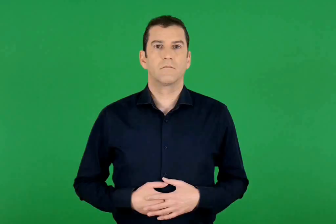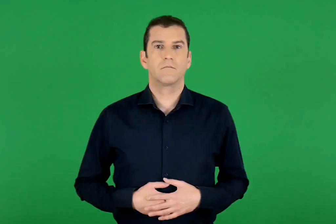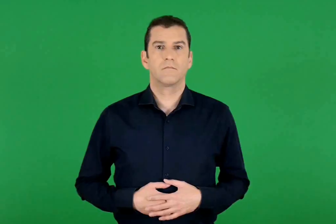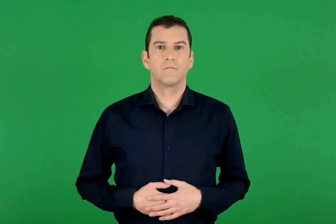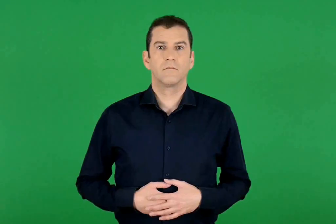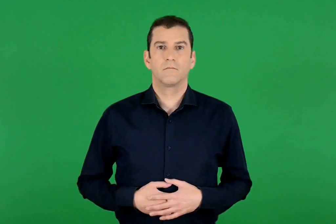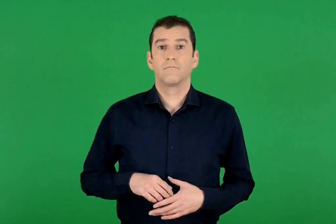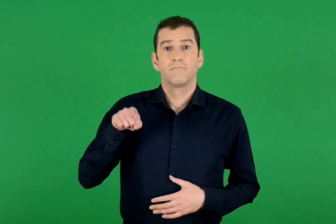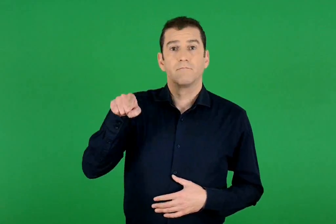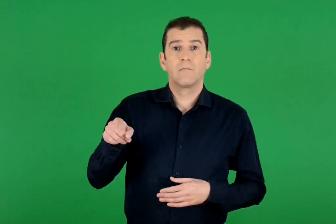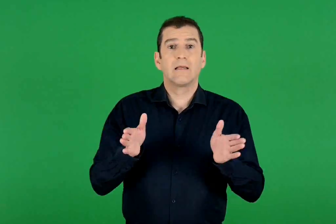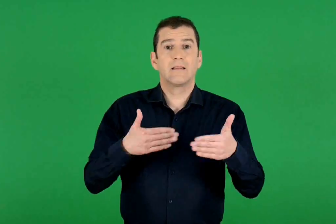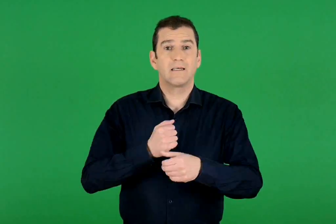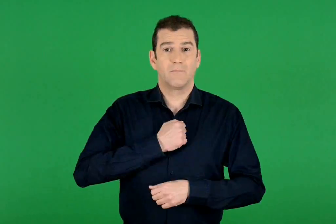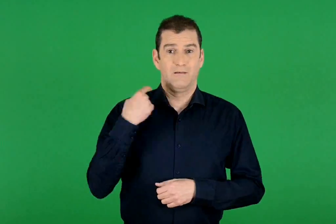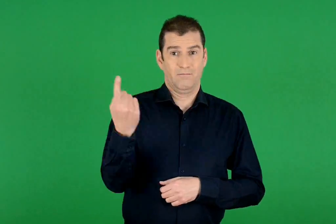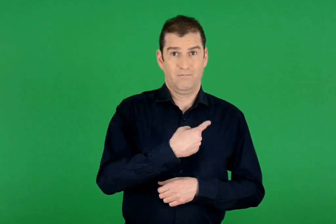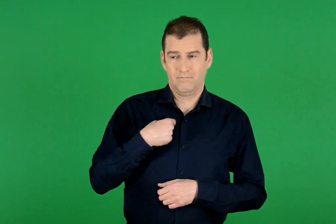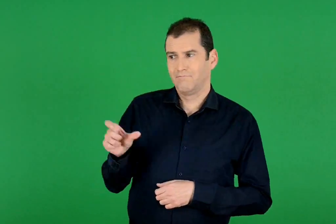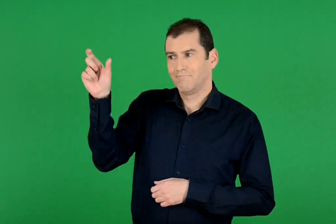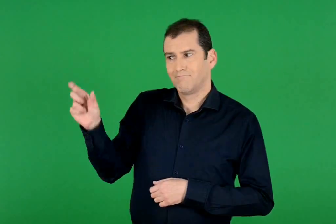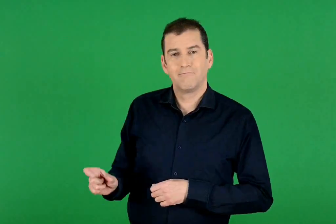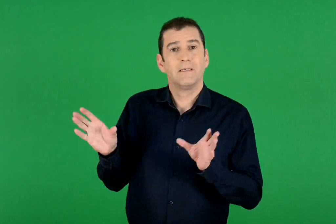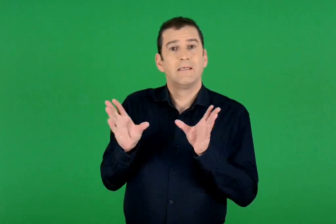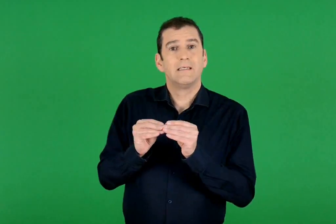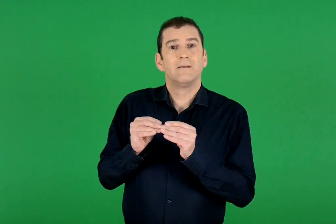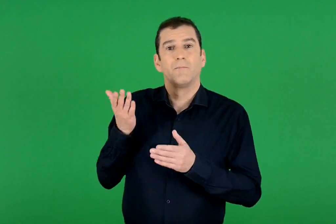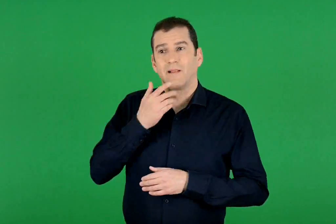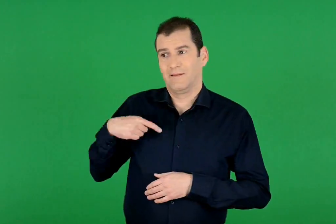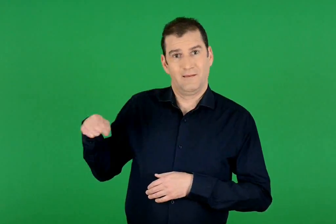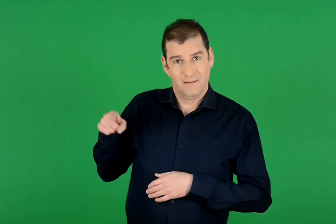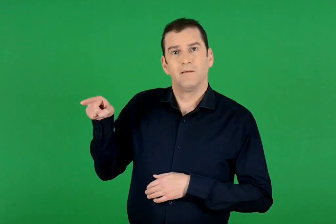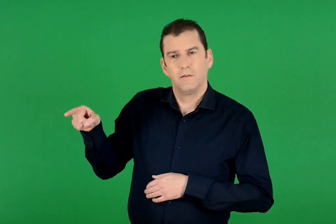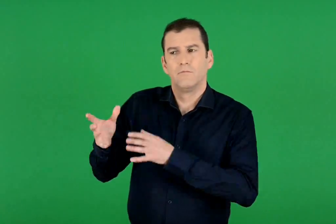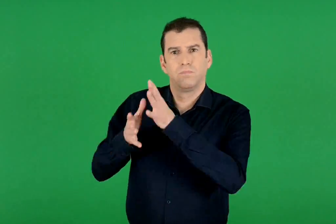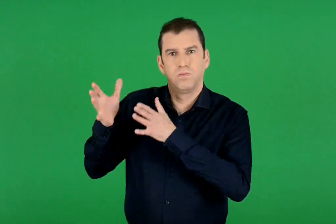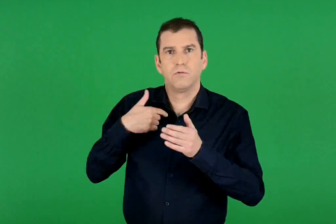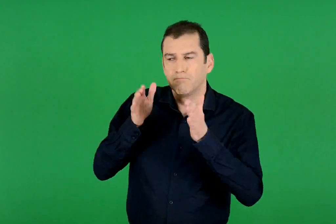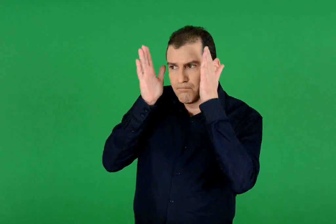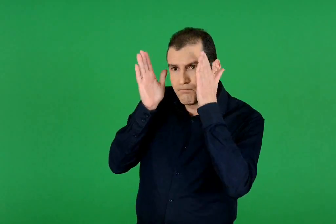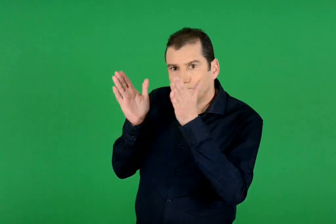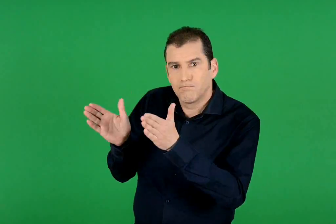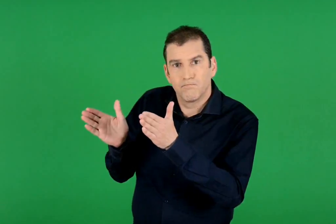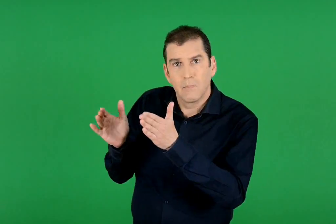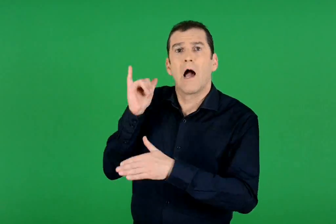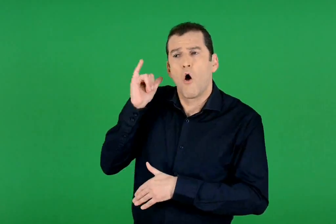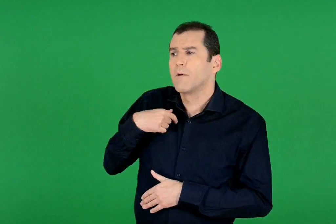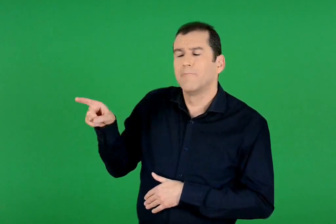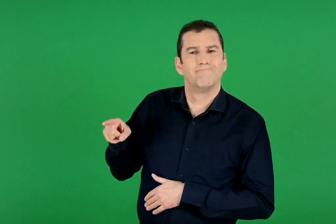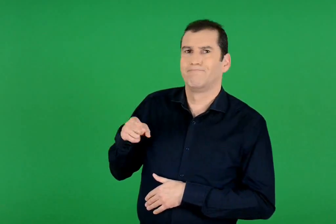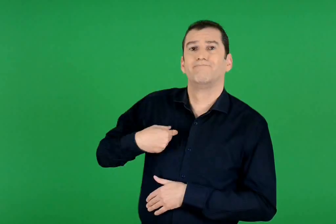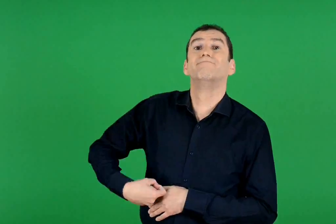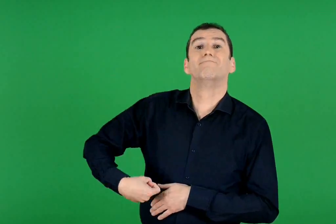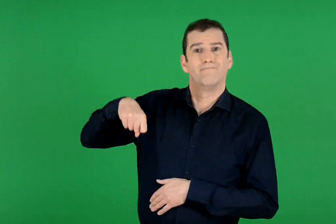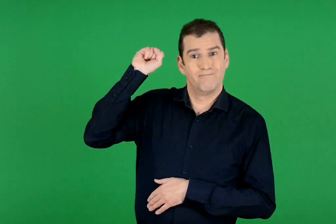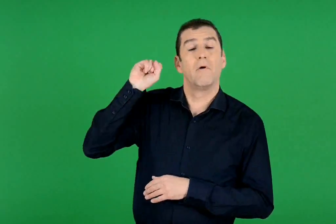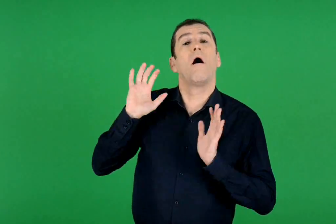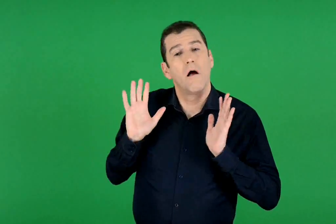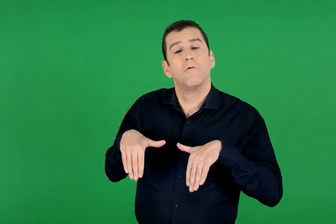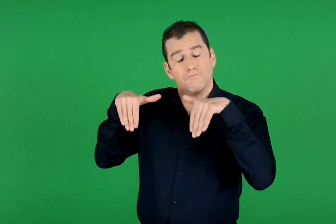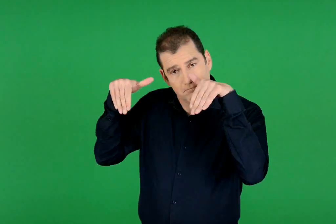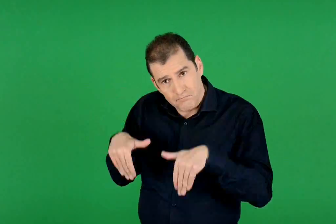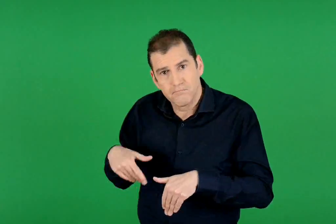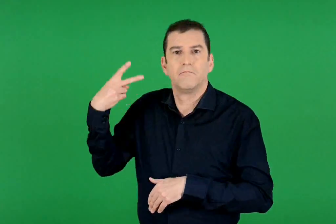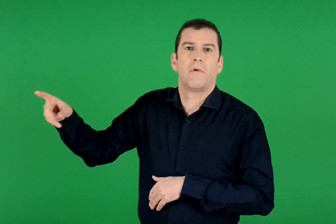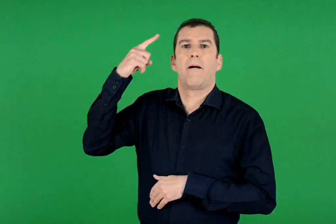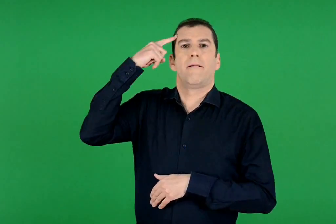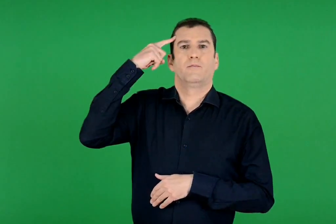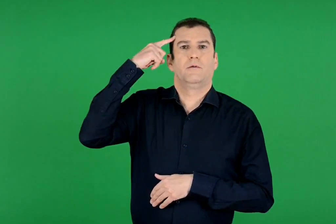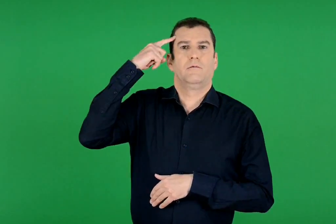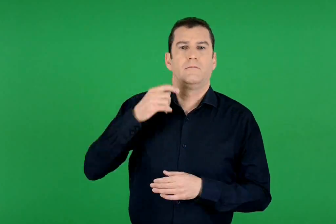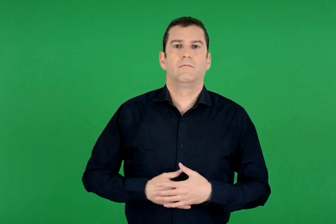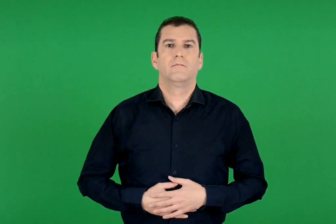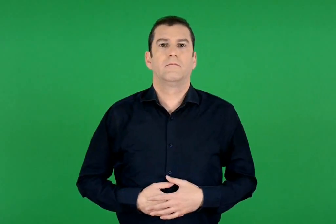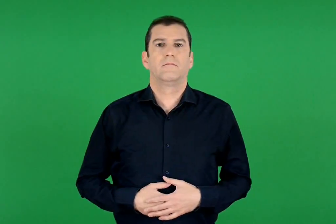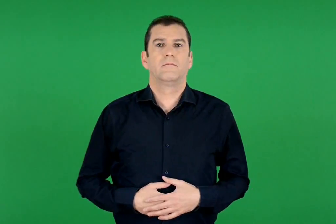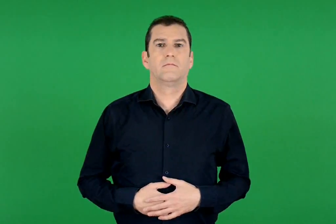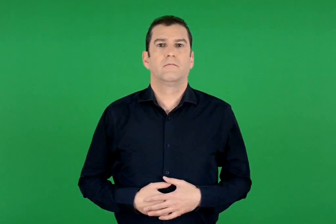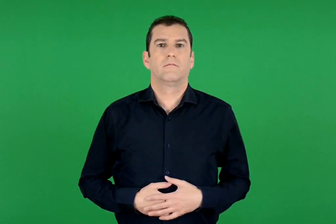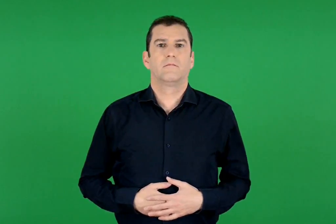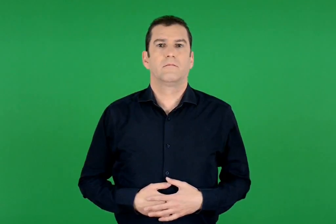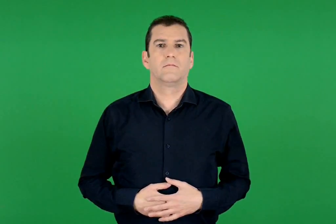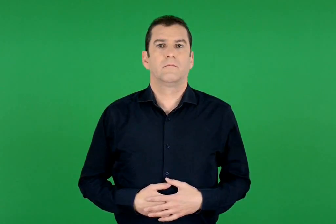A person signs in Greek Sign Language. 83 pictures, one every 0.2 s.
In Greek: στην τάξη μας ακούμε με προσοχή τον συμμαθητή μας που μιλάει ακόμα και αν διαφωνούμε με όσα λέει , δηλαδή σεβόμαστε τη δική του άποψη
